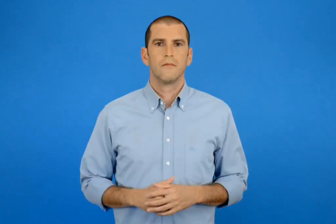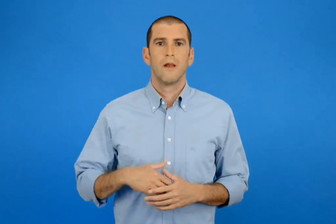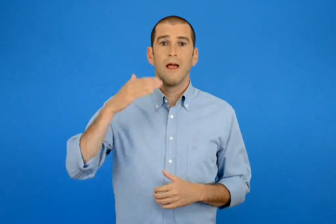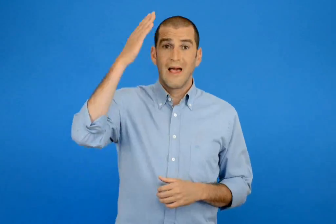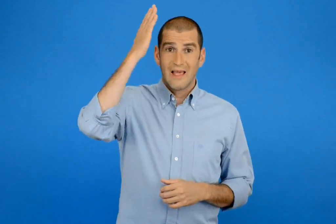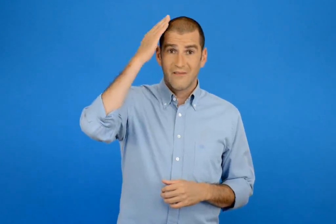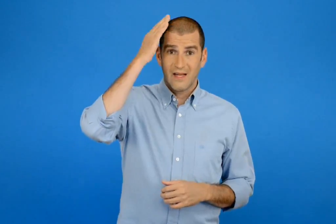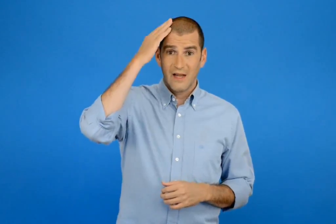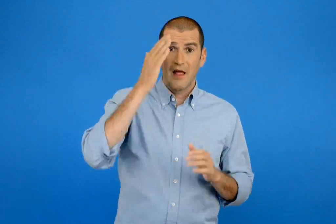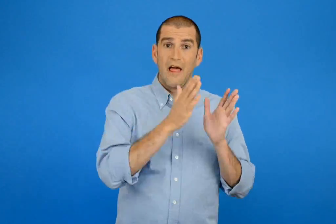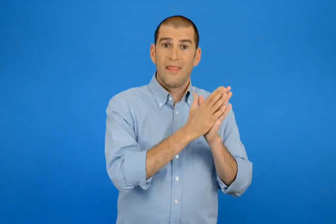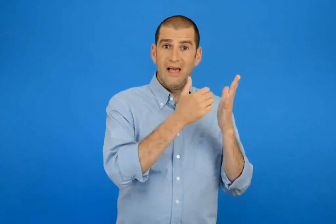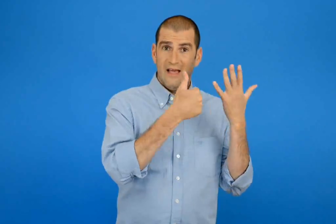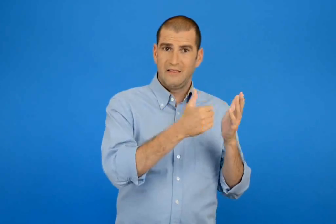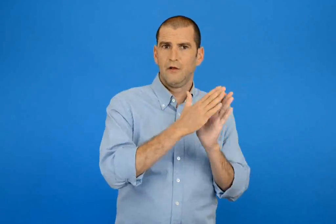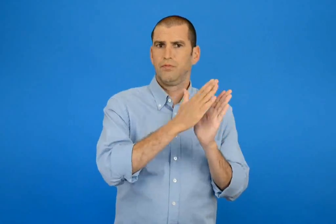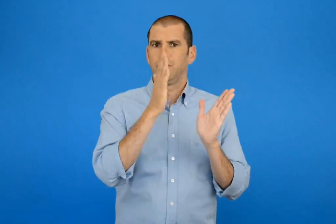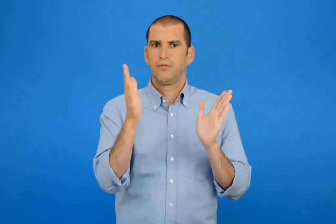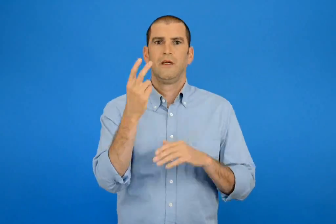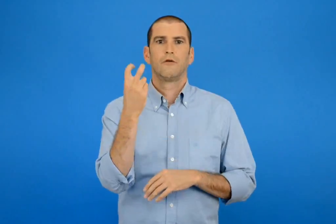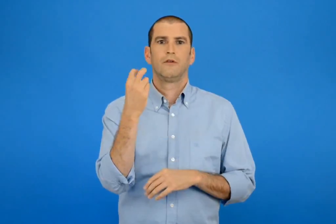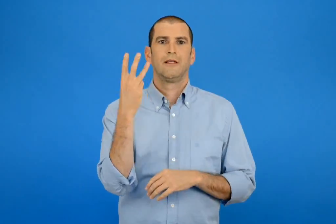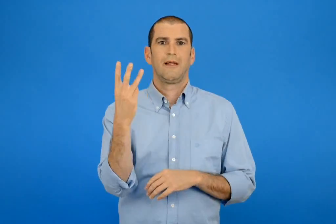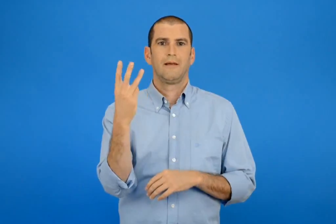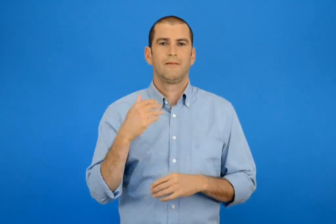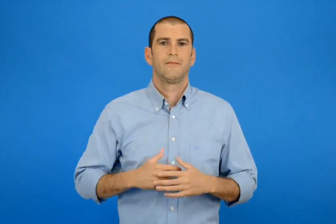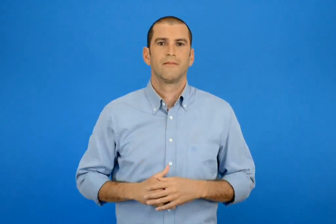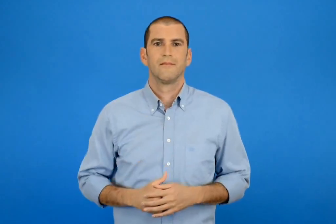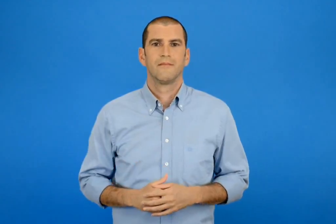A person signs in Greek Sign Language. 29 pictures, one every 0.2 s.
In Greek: κεφάλαια 16 - 23
